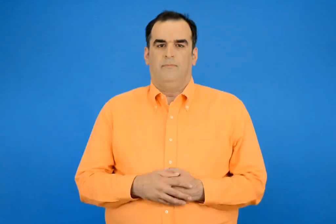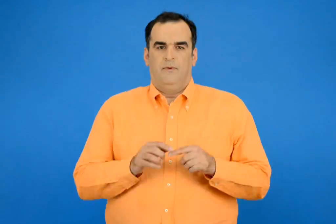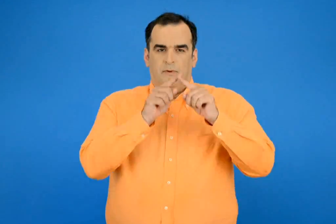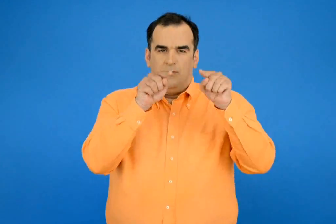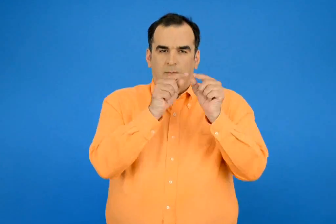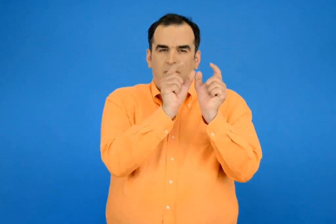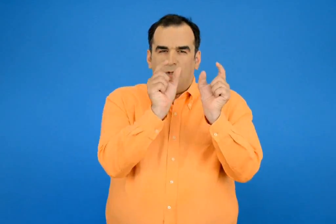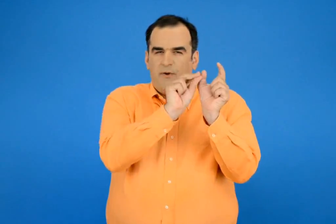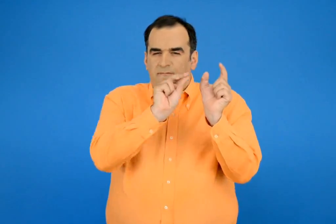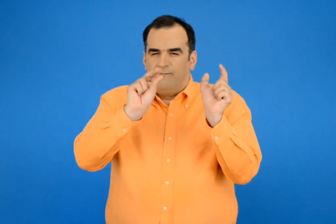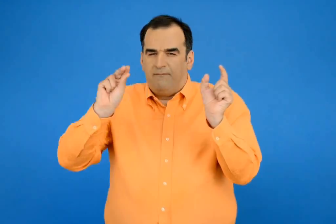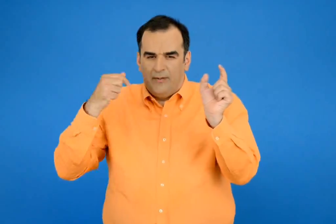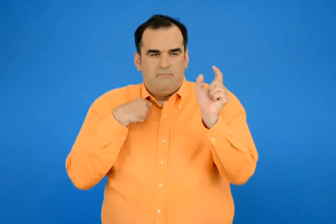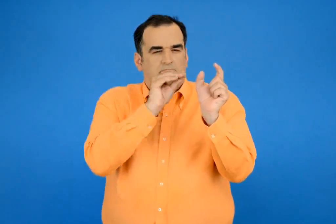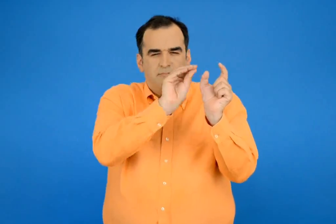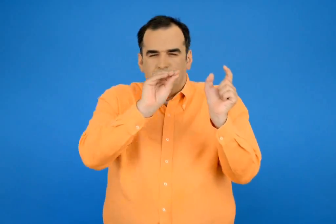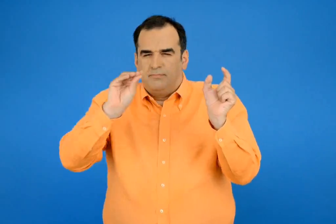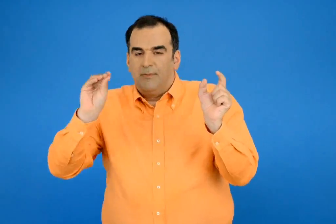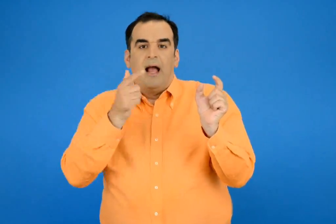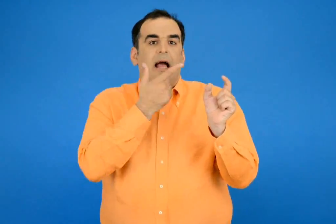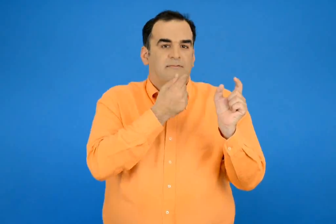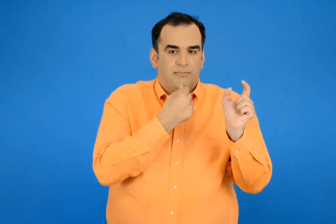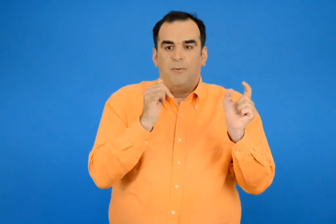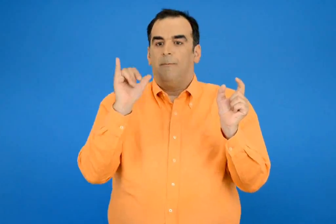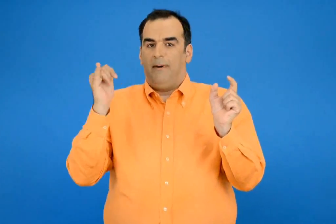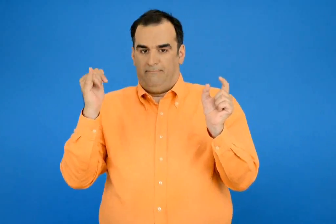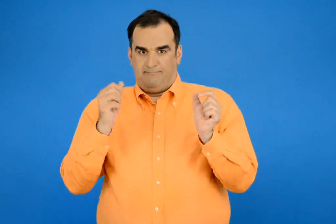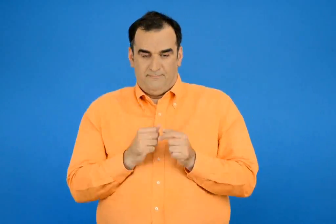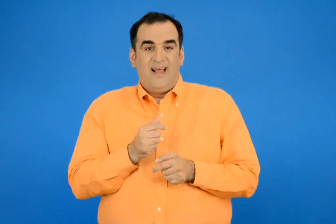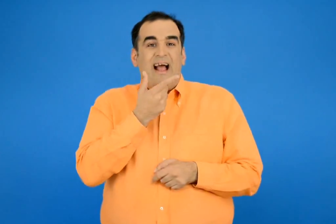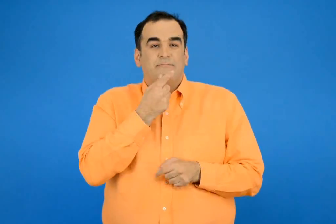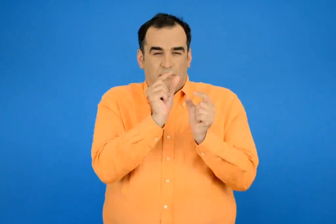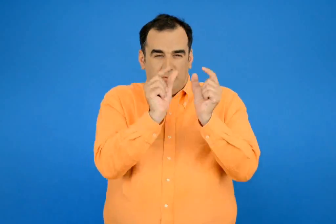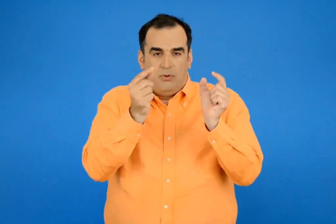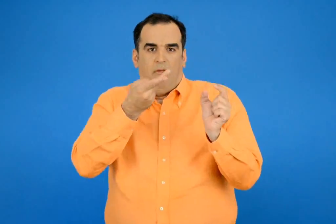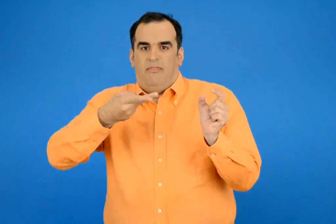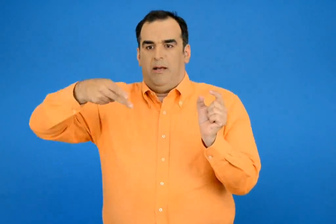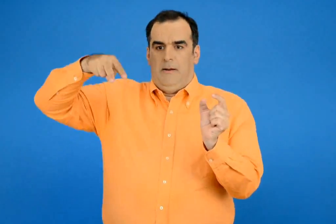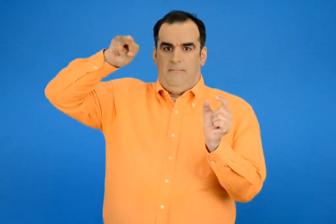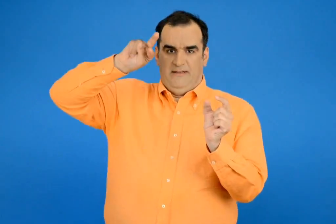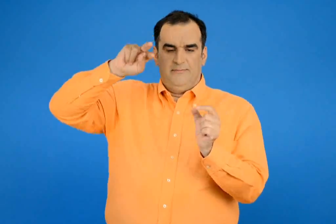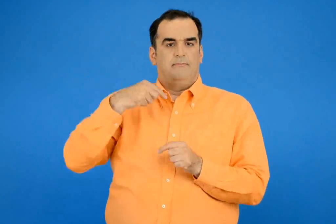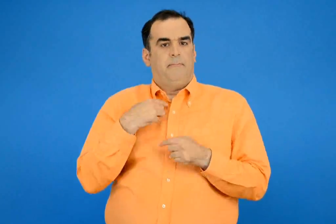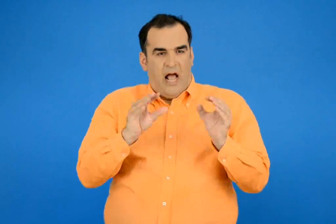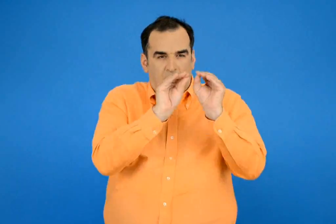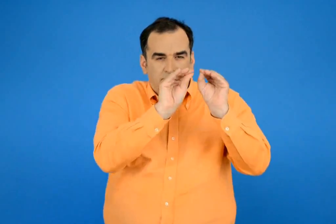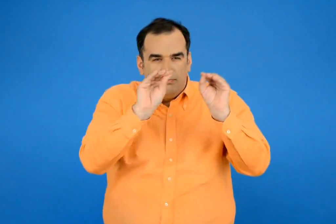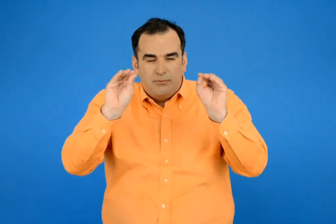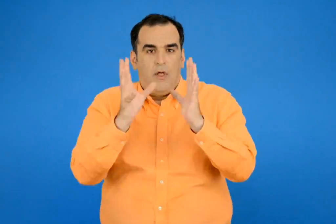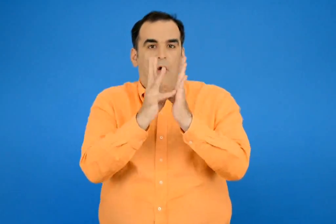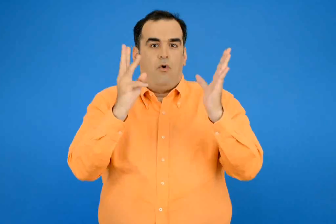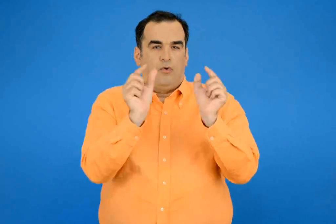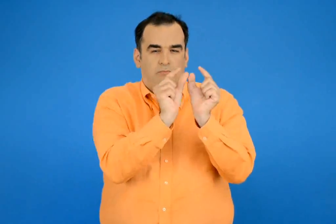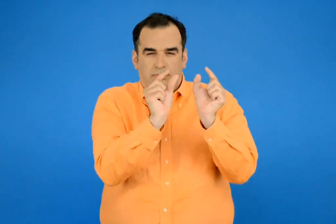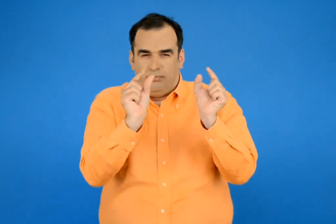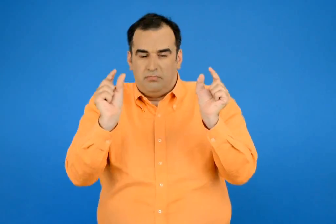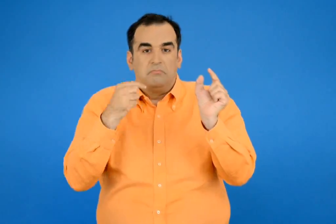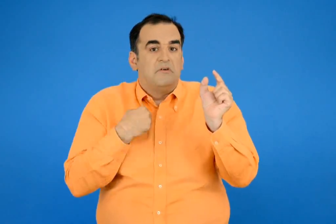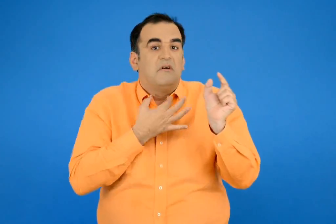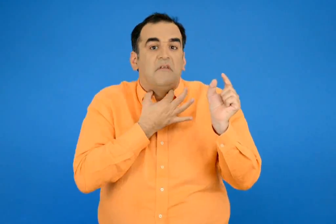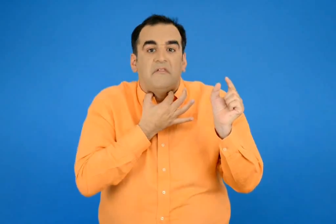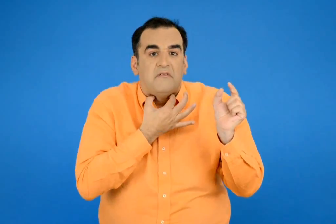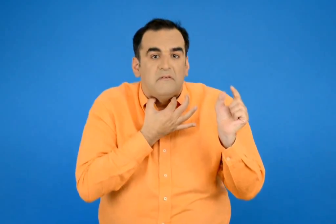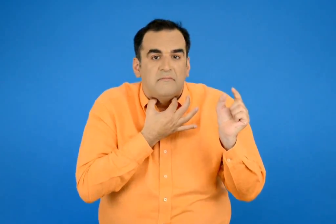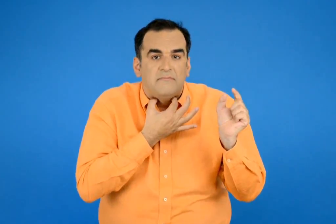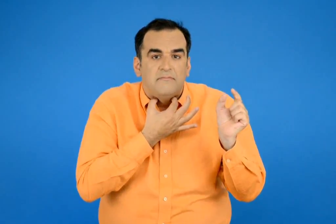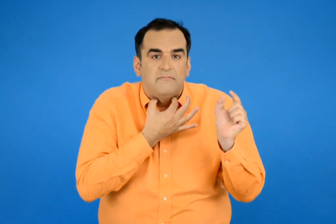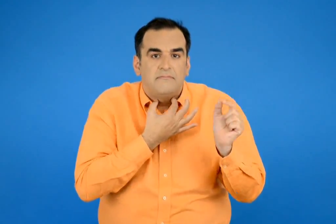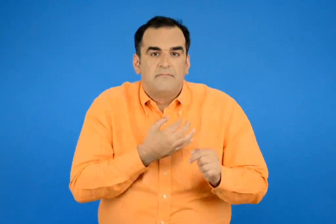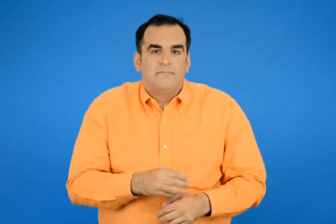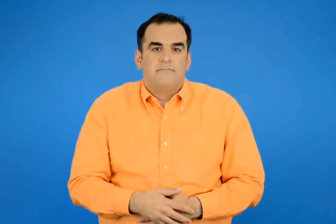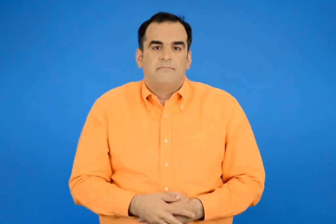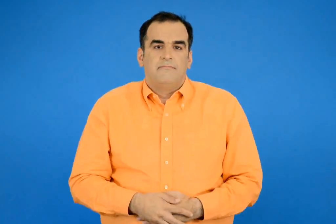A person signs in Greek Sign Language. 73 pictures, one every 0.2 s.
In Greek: φτιάχνω ένα μοτίβο με άσπρα και μπλε κυμάκια τα άσπρα είναι διπλάσια από τα μπλε χρησιμοποιώ 18 κυμάκια θα χρειαστώ
